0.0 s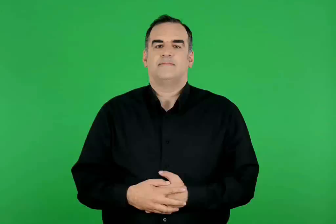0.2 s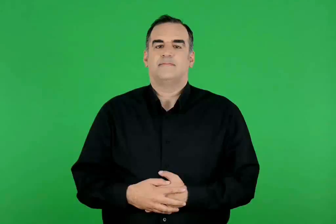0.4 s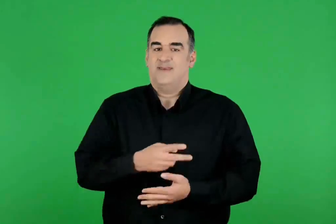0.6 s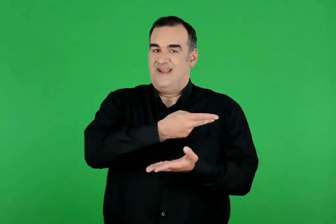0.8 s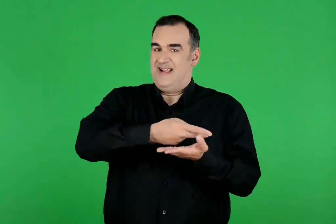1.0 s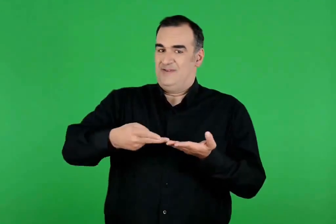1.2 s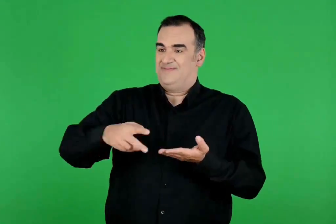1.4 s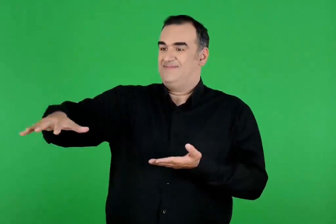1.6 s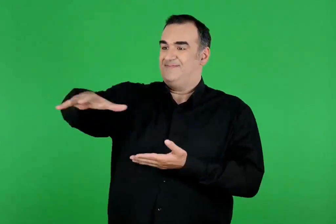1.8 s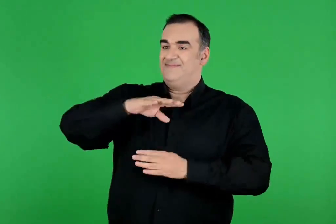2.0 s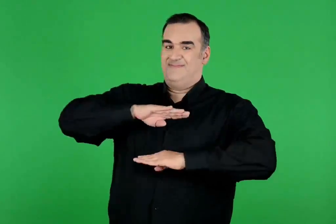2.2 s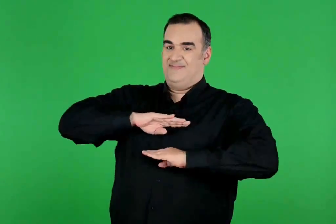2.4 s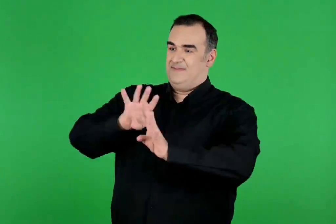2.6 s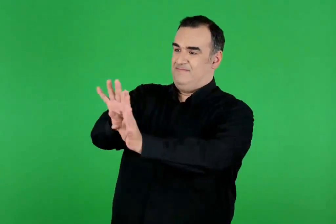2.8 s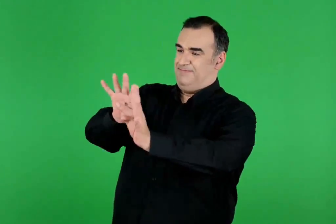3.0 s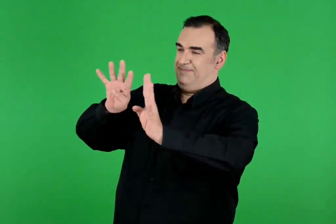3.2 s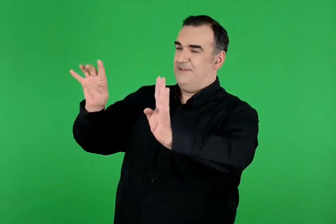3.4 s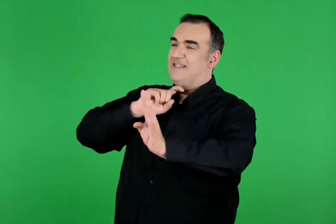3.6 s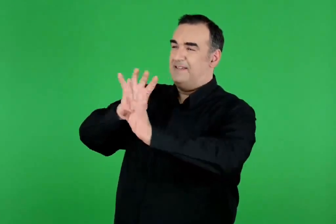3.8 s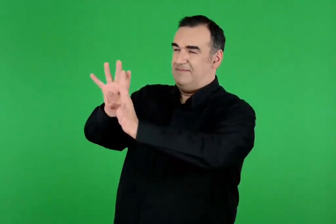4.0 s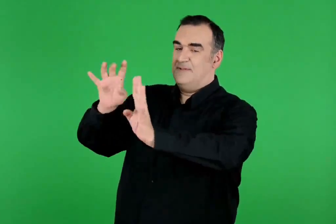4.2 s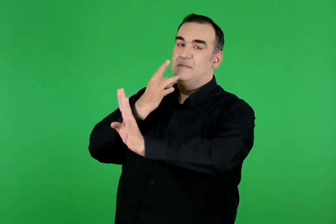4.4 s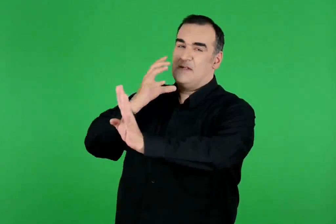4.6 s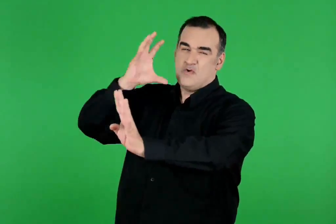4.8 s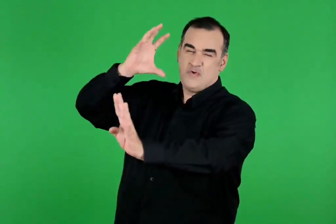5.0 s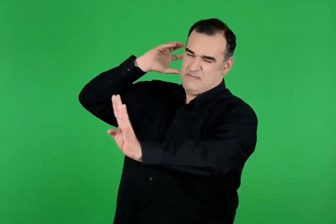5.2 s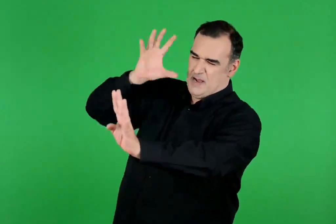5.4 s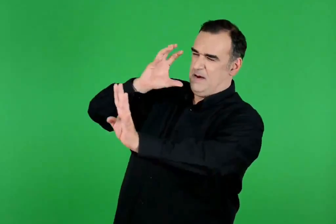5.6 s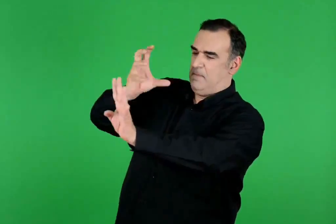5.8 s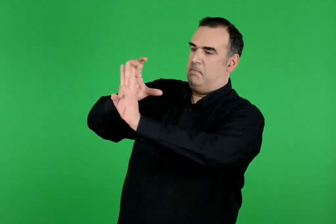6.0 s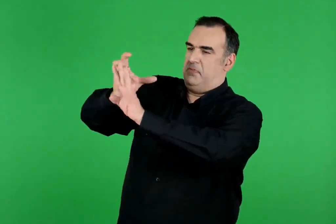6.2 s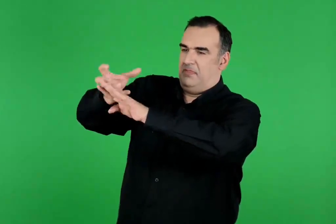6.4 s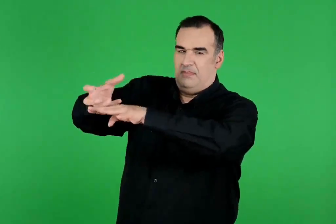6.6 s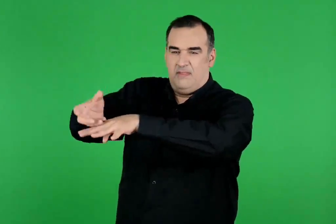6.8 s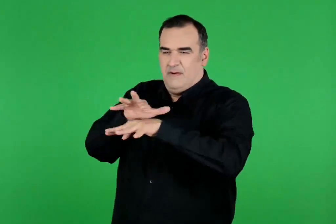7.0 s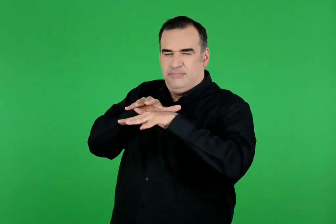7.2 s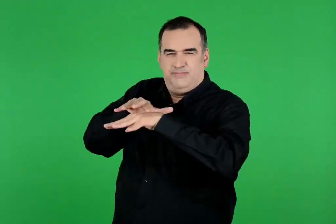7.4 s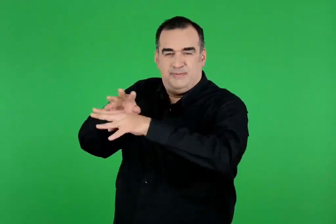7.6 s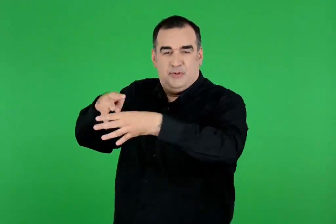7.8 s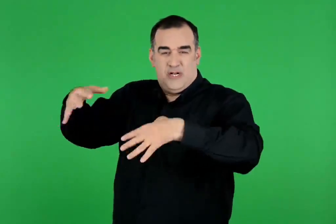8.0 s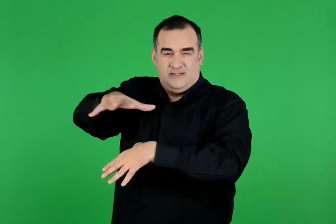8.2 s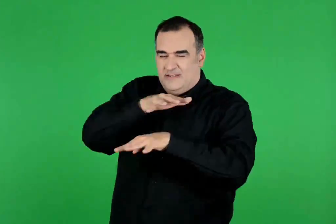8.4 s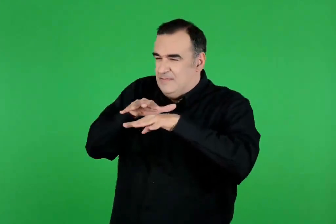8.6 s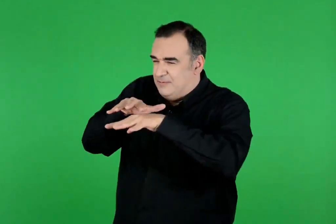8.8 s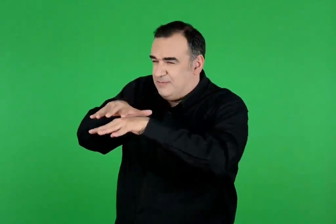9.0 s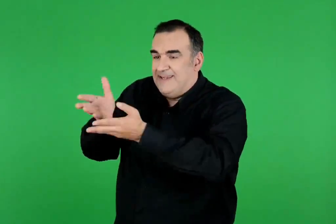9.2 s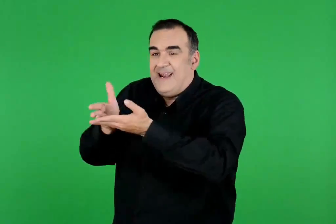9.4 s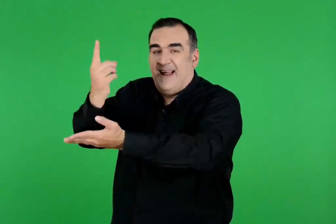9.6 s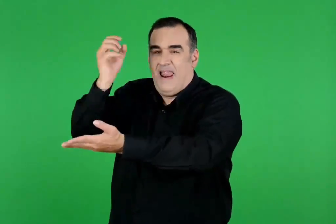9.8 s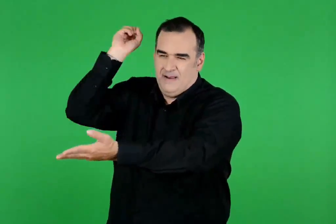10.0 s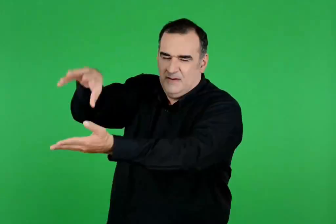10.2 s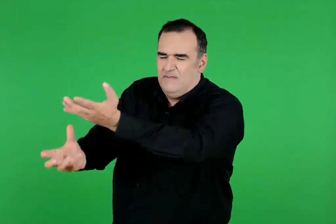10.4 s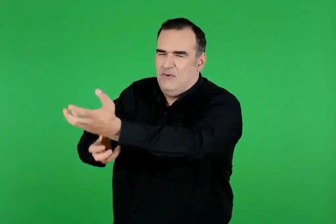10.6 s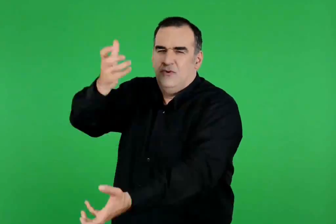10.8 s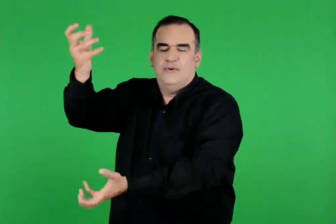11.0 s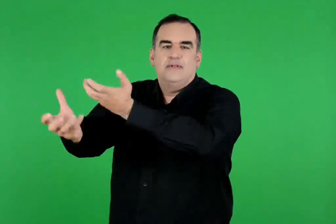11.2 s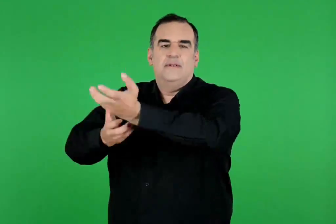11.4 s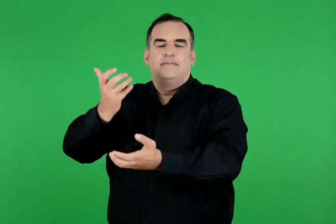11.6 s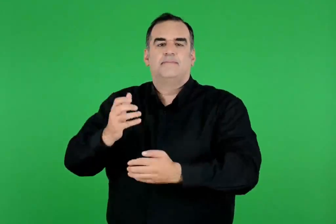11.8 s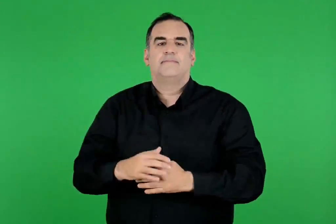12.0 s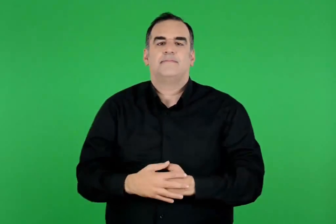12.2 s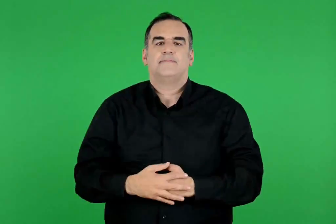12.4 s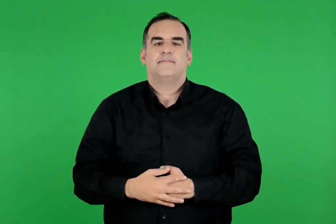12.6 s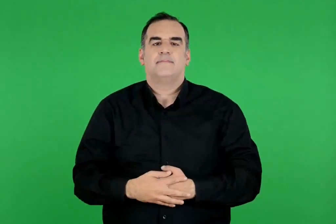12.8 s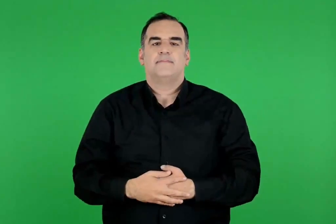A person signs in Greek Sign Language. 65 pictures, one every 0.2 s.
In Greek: ο έκτορας έσπασε την ξύλινη πύλη του στρατοπέδου με μια τεράστια πέτρα κι οι τρώες όρμησαν μέσα κι έβαλαν φωτιά σε ένα καράβι
